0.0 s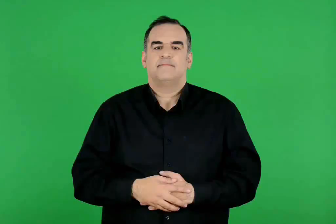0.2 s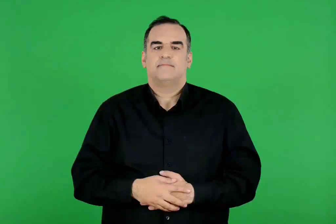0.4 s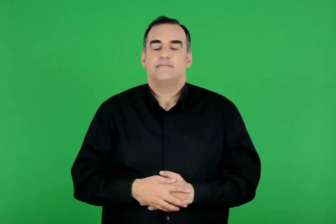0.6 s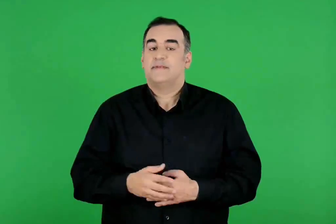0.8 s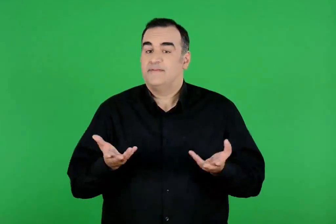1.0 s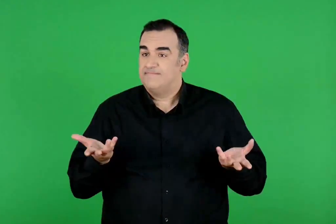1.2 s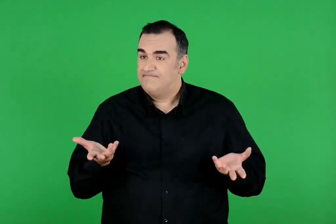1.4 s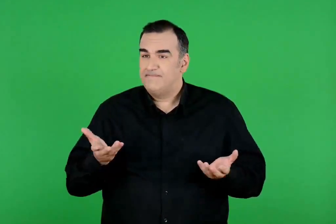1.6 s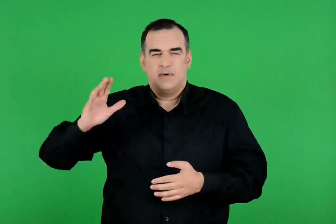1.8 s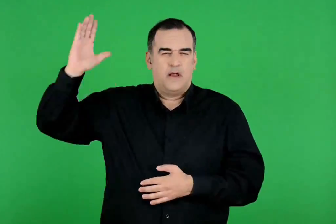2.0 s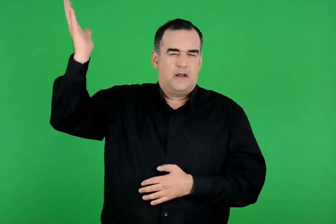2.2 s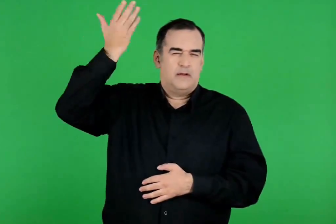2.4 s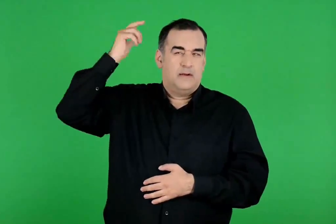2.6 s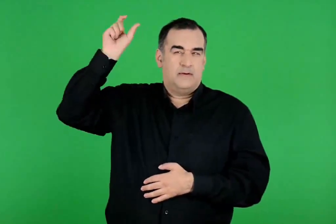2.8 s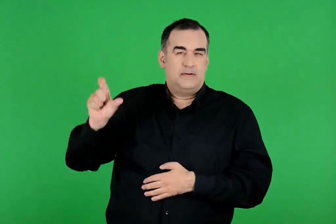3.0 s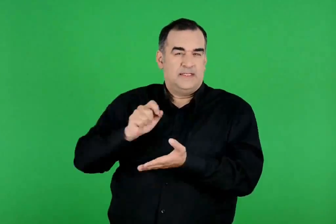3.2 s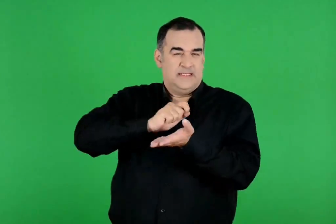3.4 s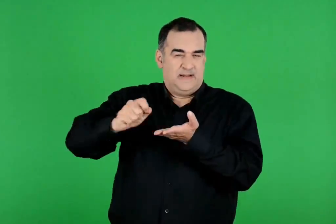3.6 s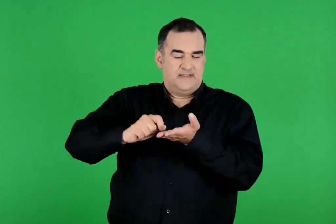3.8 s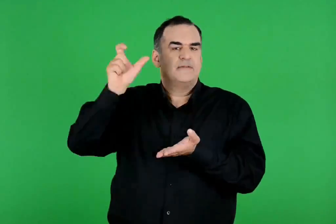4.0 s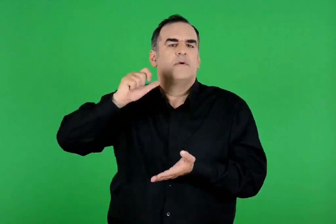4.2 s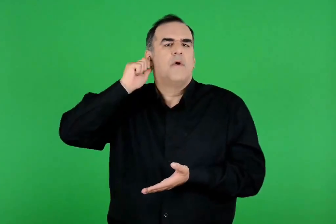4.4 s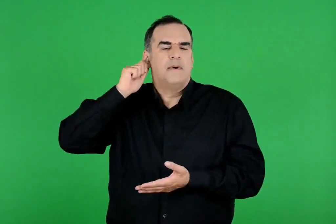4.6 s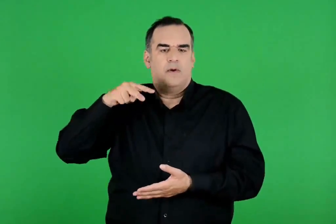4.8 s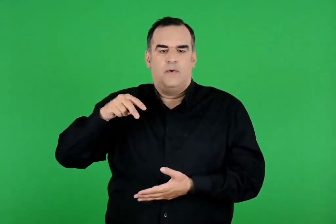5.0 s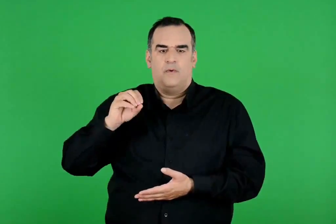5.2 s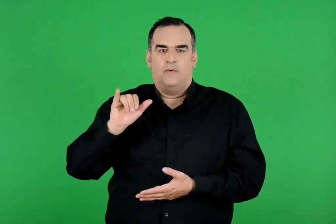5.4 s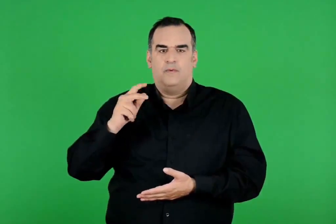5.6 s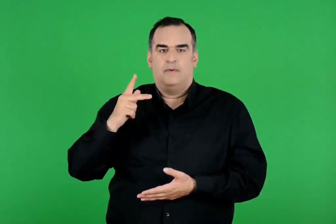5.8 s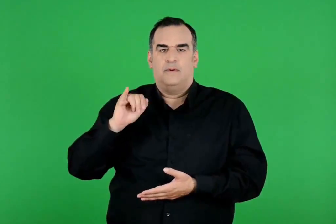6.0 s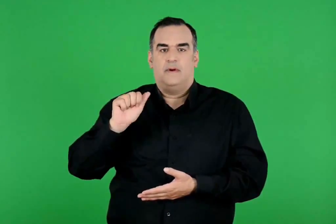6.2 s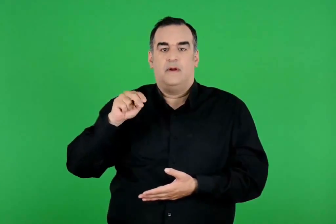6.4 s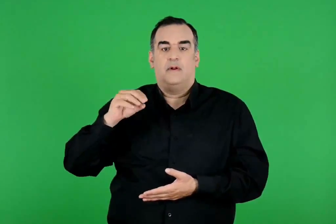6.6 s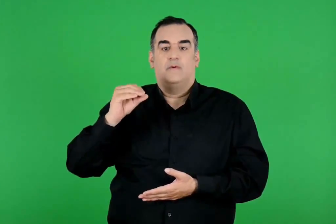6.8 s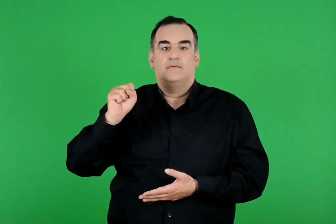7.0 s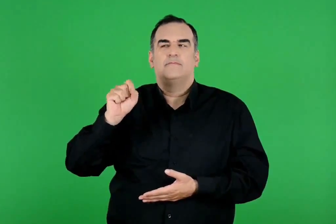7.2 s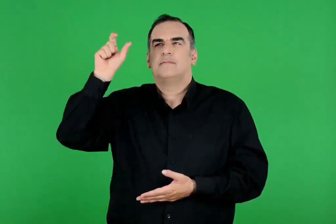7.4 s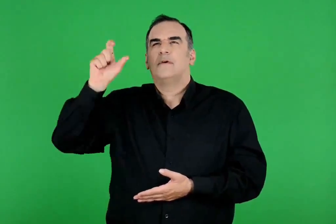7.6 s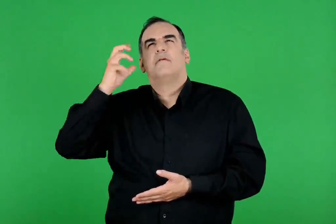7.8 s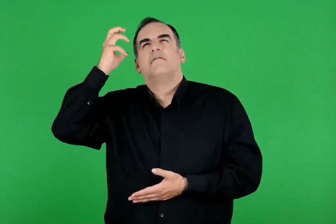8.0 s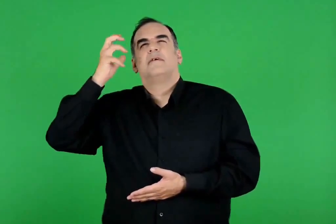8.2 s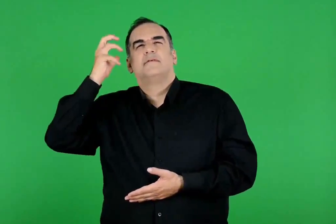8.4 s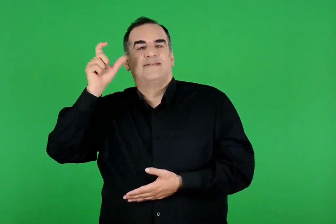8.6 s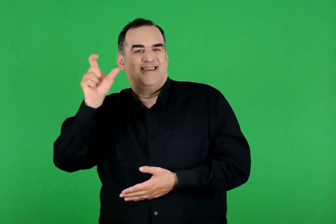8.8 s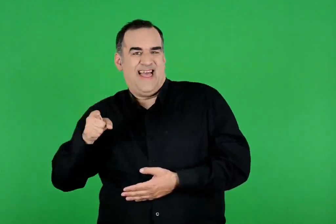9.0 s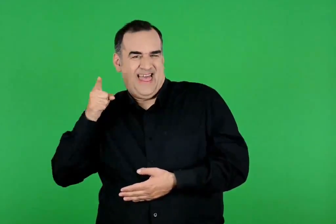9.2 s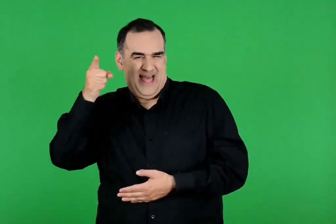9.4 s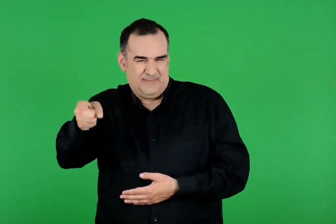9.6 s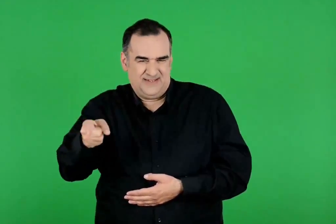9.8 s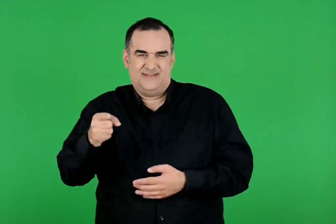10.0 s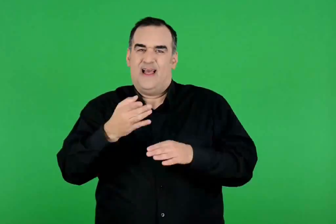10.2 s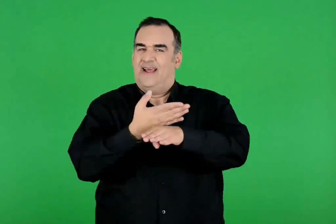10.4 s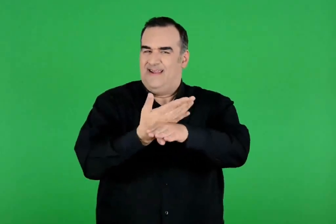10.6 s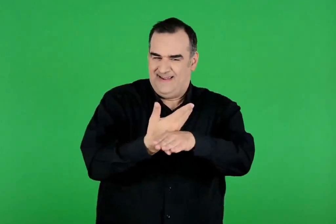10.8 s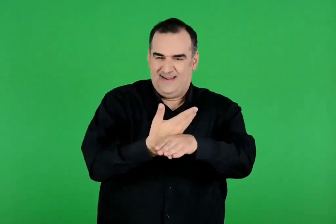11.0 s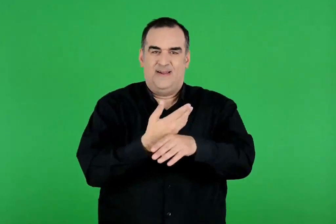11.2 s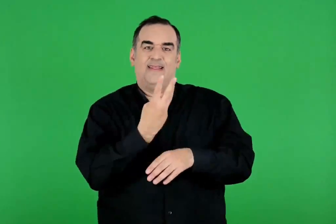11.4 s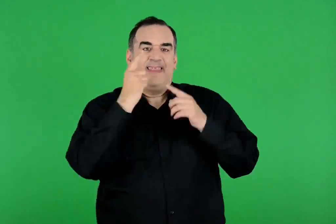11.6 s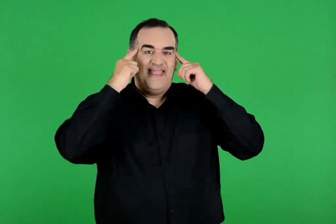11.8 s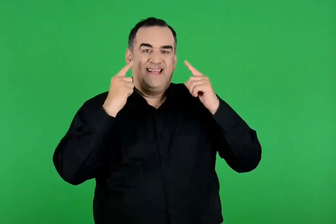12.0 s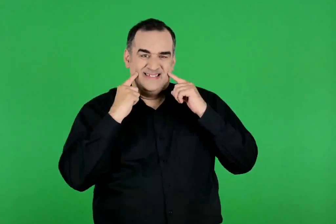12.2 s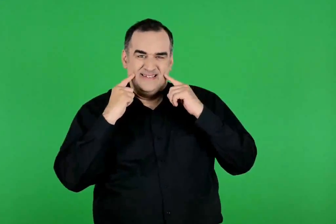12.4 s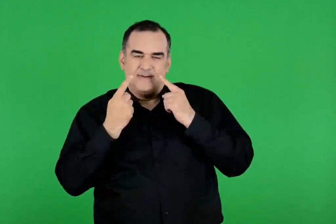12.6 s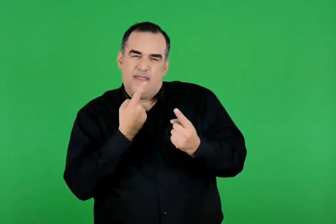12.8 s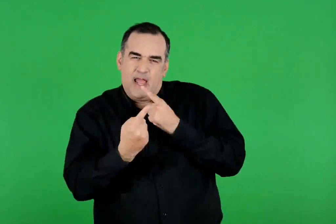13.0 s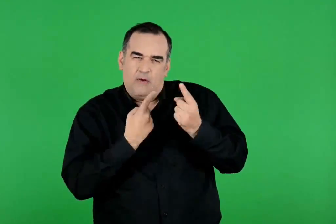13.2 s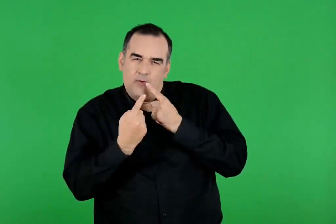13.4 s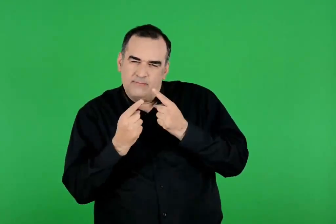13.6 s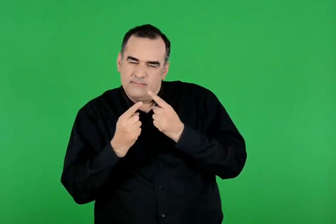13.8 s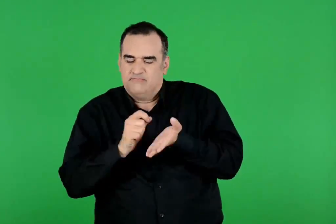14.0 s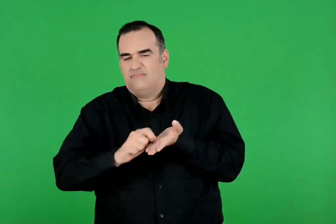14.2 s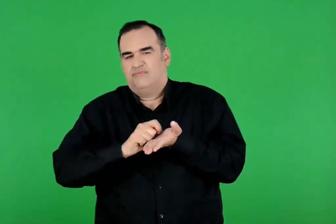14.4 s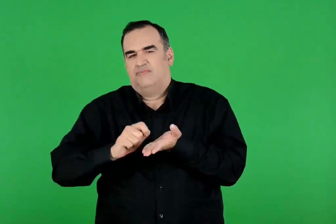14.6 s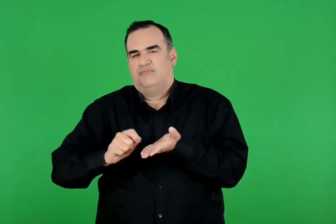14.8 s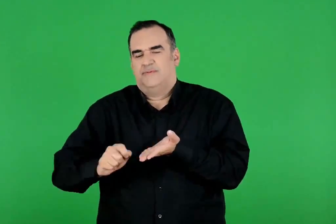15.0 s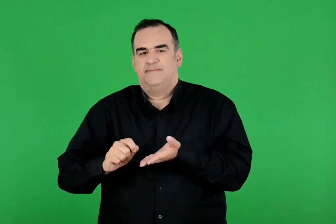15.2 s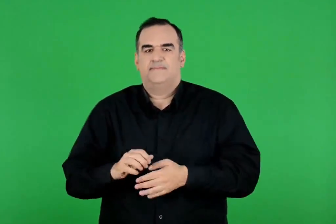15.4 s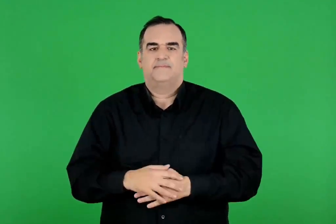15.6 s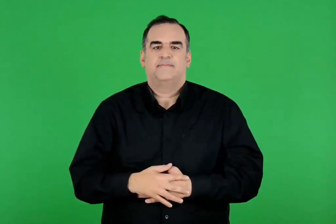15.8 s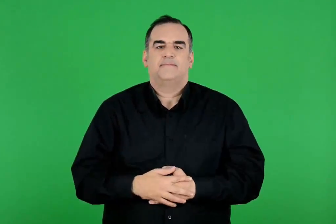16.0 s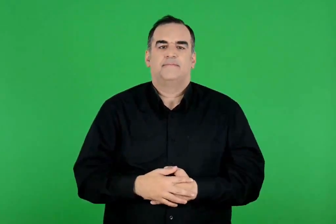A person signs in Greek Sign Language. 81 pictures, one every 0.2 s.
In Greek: να πώς ένας αρχαίος συγγραφέας , ο λουκιανός , φαντάστηκε και έγραψε τον διάλογο του πάρη με τον ερμή και τις τρεις θεές
